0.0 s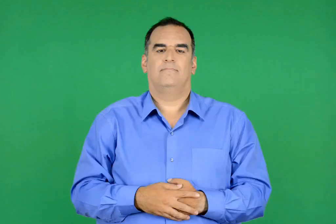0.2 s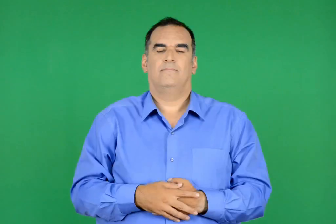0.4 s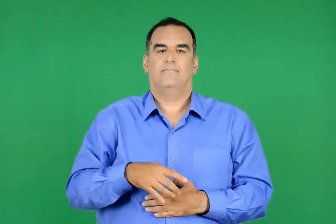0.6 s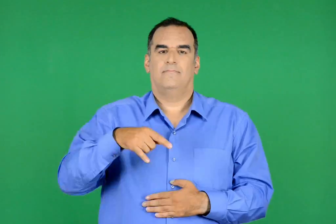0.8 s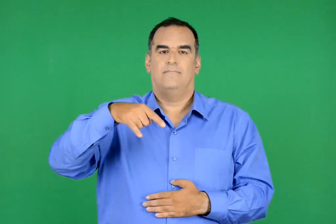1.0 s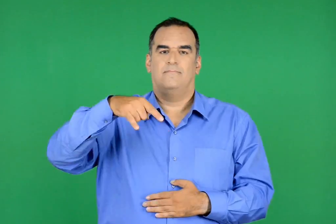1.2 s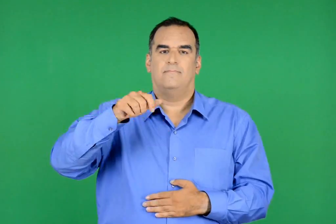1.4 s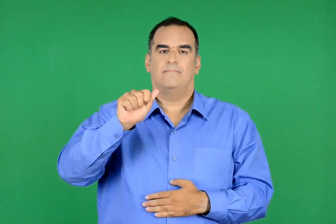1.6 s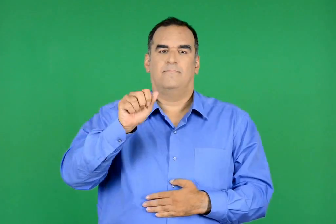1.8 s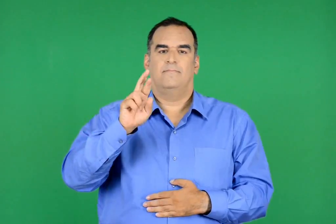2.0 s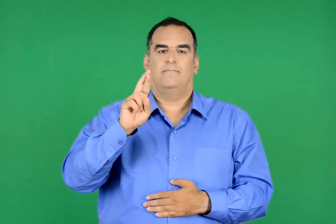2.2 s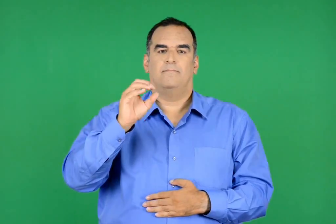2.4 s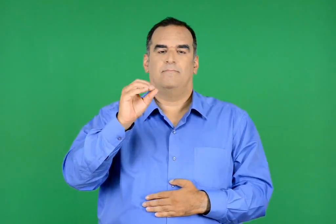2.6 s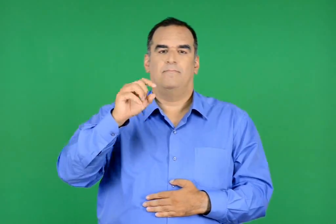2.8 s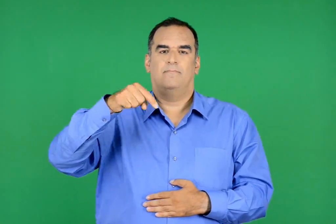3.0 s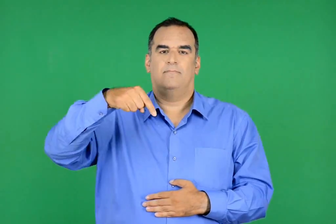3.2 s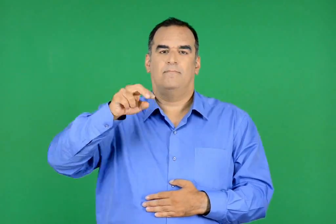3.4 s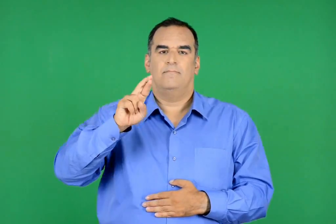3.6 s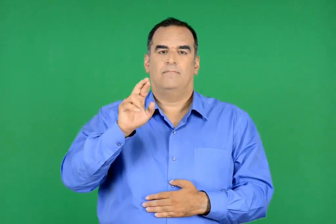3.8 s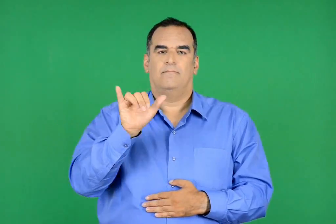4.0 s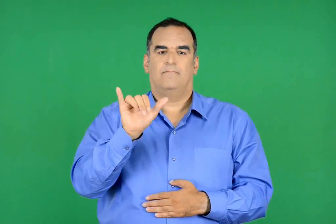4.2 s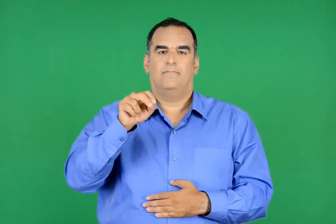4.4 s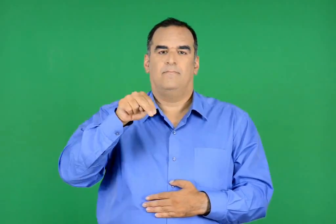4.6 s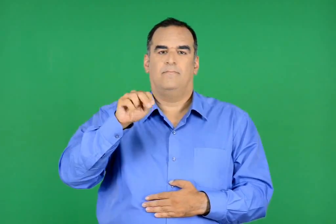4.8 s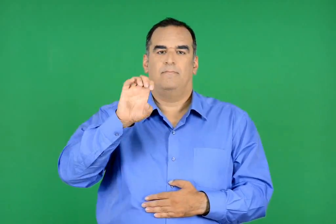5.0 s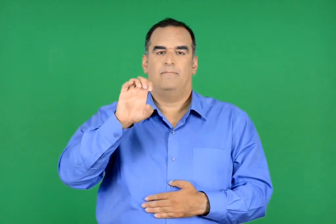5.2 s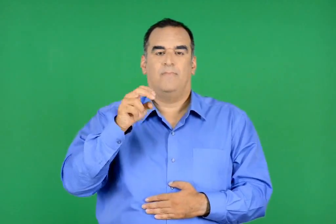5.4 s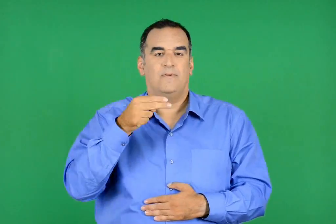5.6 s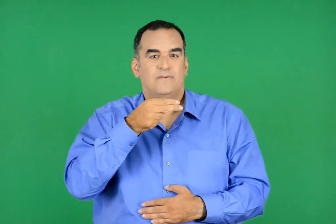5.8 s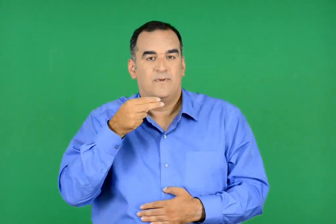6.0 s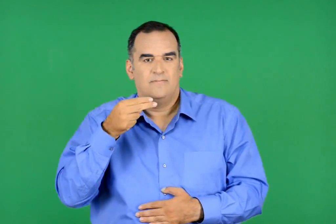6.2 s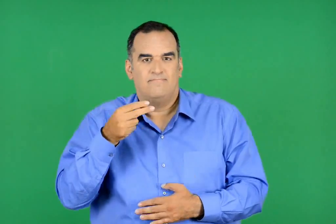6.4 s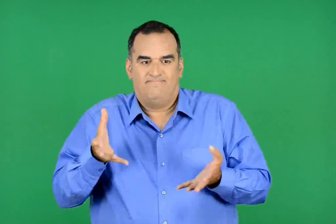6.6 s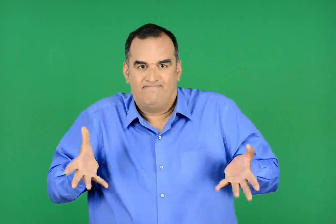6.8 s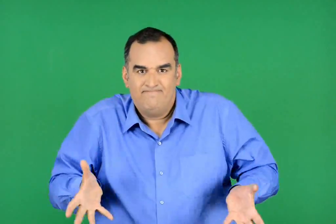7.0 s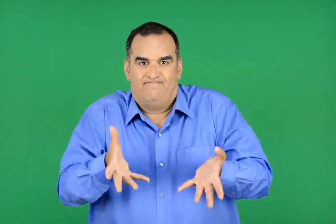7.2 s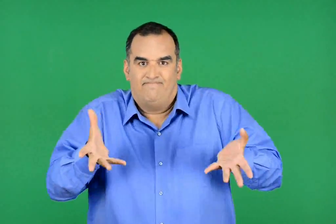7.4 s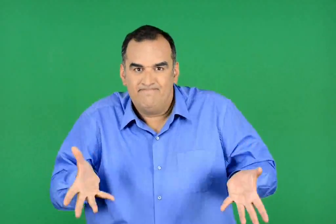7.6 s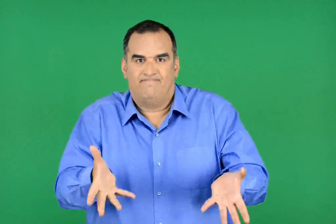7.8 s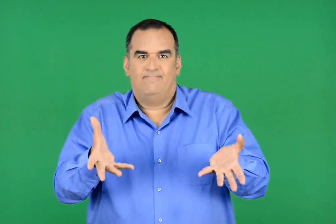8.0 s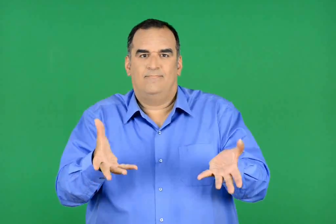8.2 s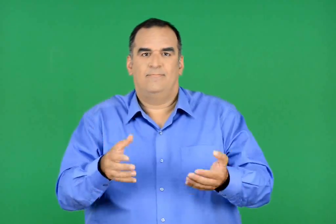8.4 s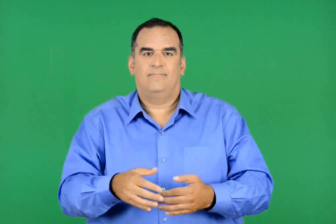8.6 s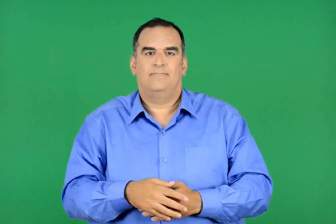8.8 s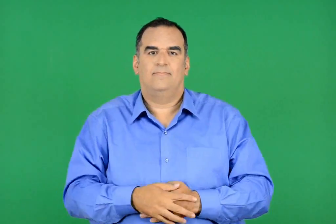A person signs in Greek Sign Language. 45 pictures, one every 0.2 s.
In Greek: παρότρυνε παρακινούσε
